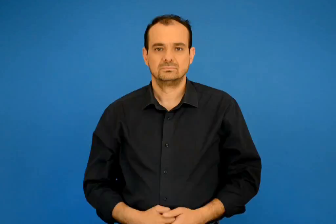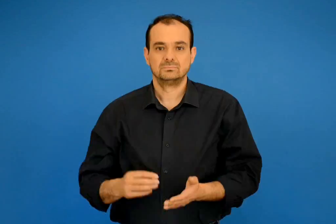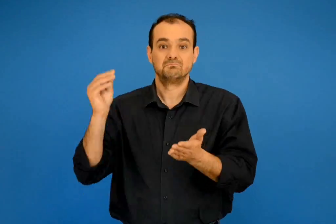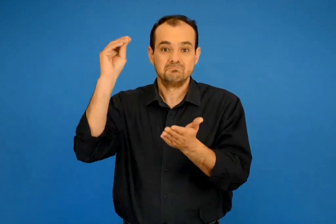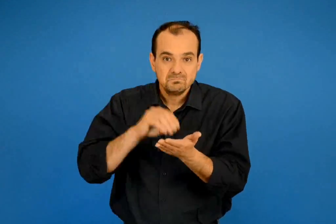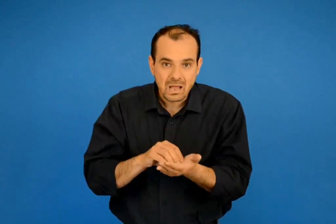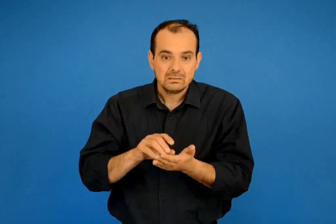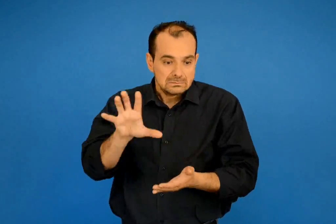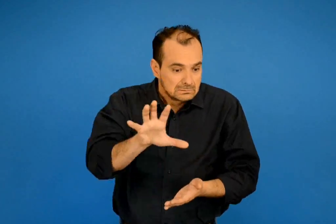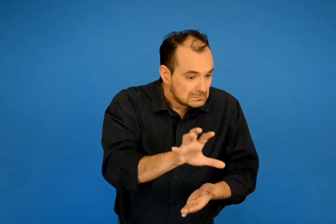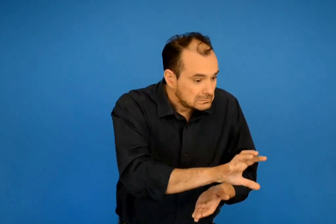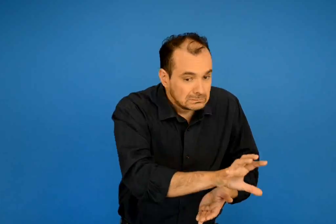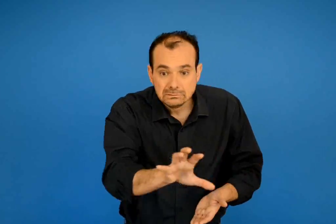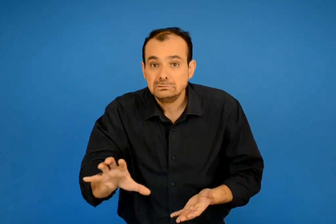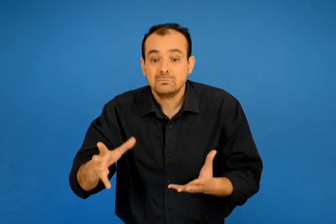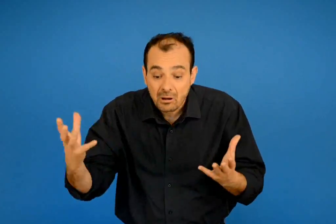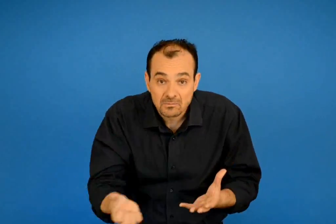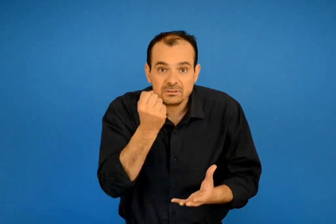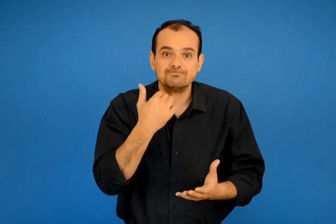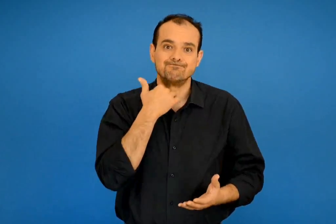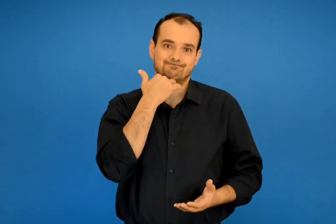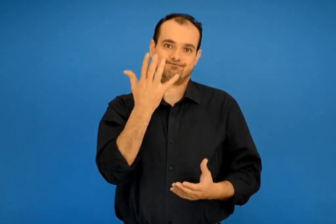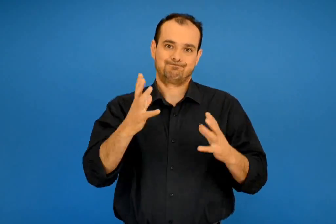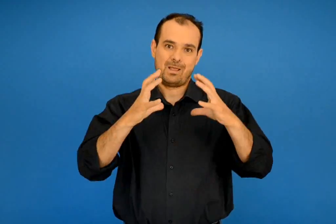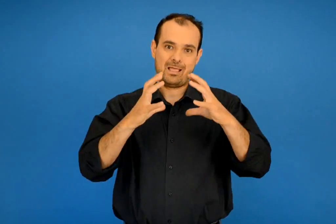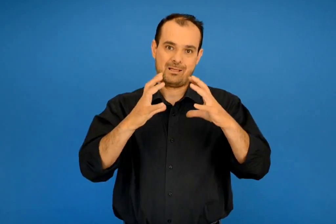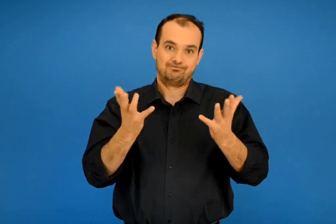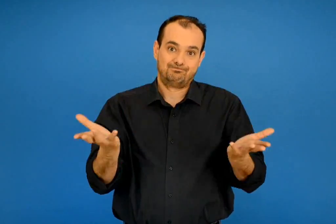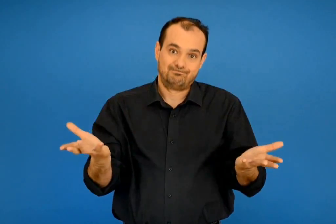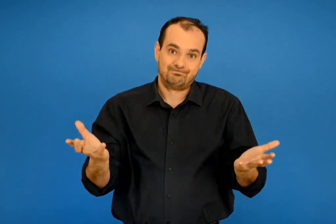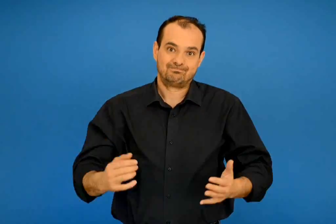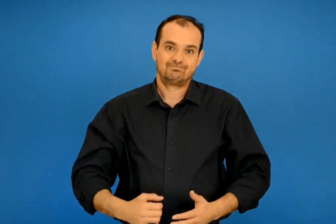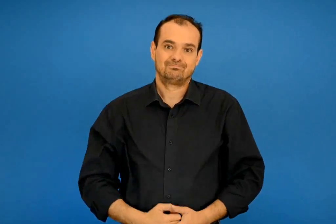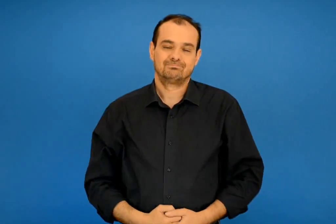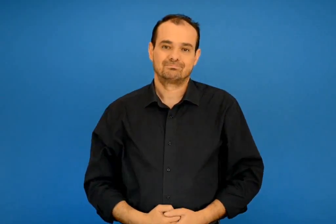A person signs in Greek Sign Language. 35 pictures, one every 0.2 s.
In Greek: και δεν τα ξαναβρήκαν ποτέ όσο κι αν έψαξαν
